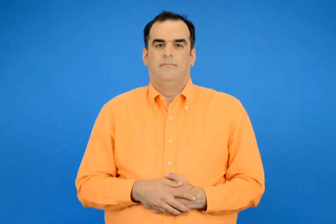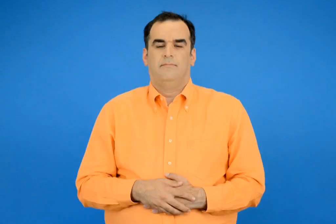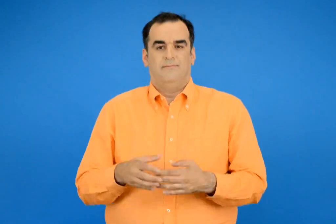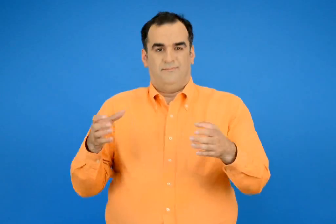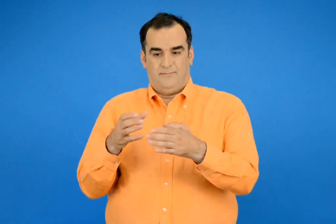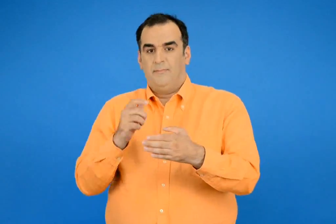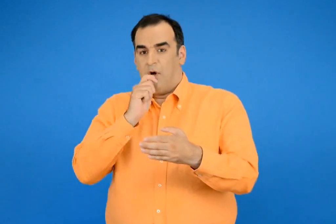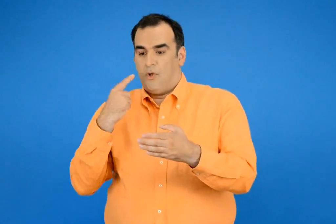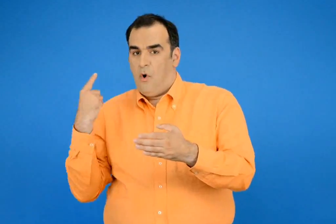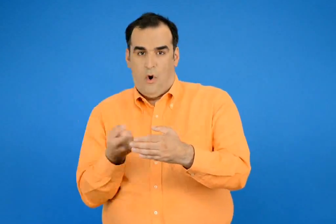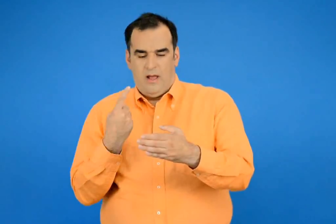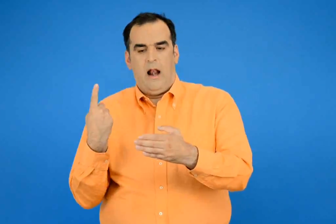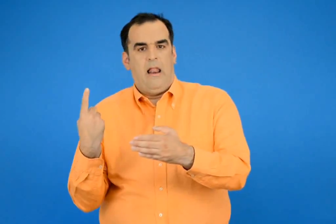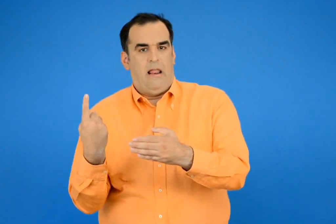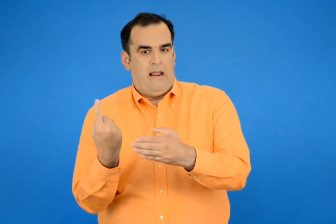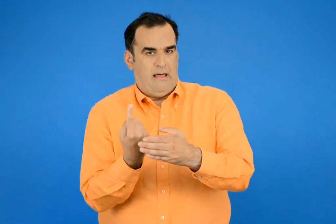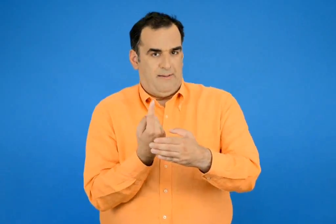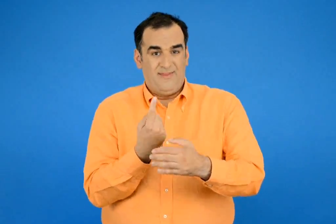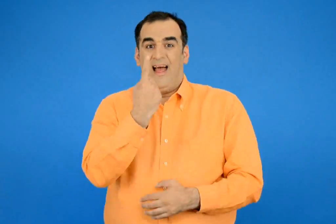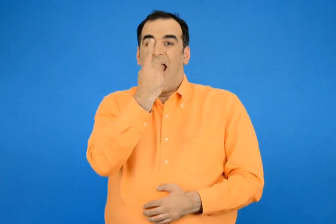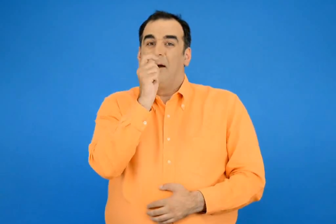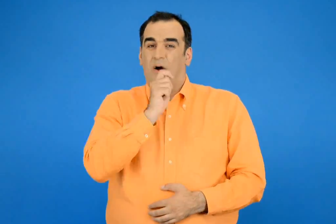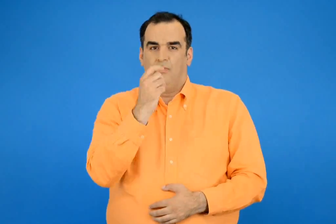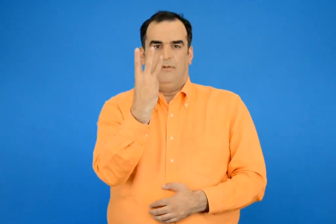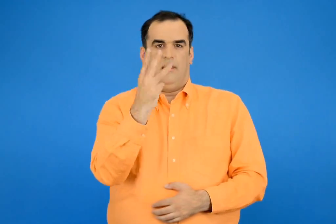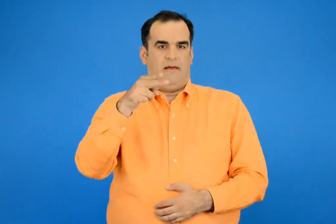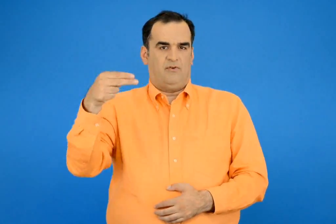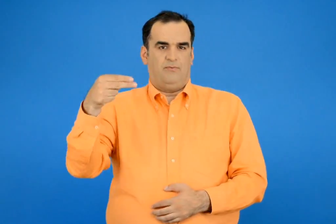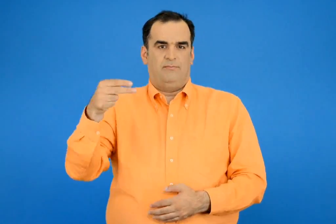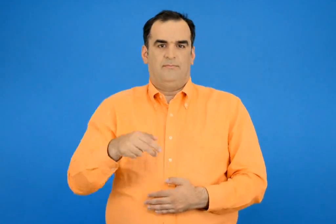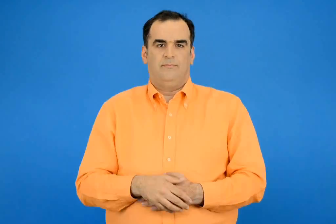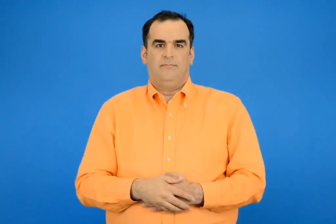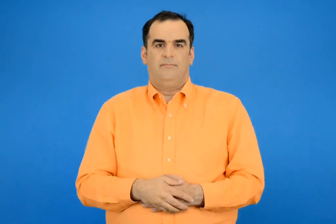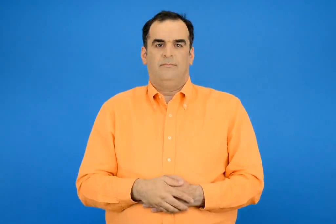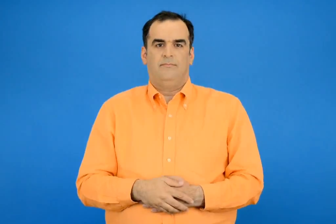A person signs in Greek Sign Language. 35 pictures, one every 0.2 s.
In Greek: πήραμε όλοι από ένα παγωτό ένα παγωτό έχει 3 €
